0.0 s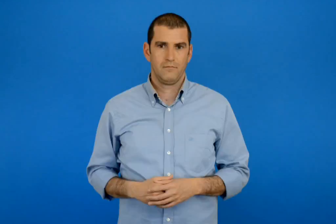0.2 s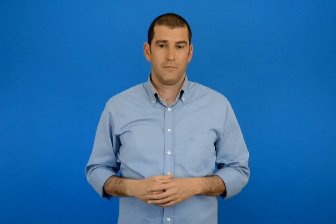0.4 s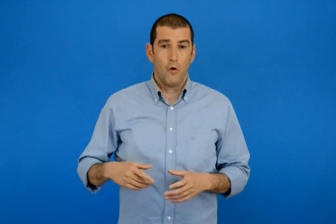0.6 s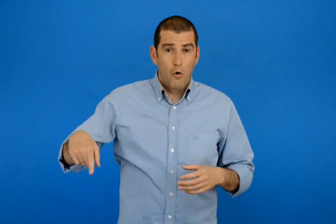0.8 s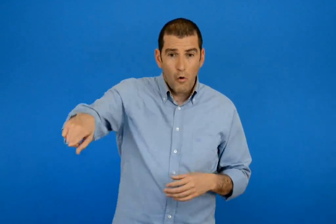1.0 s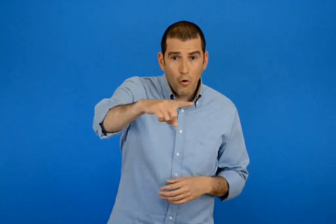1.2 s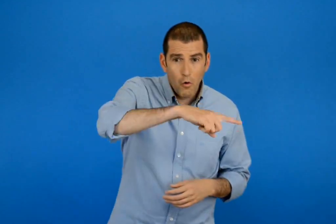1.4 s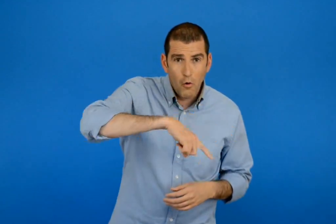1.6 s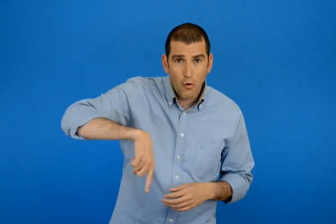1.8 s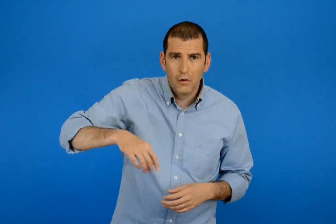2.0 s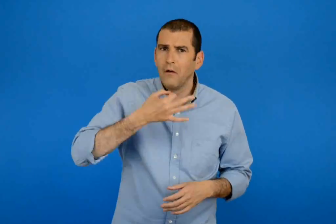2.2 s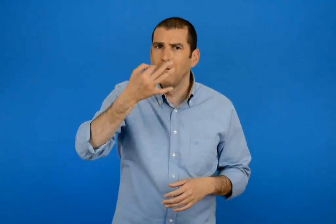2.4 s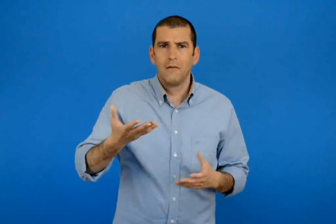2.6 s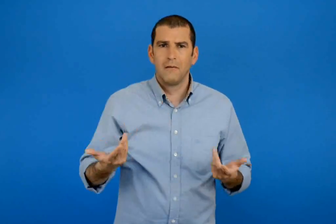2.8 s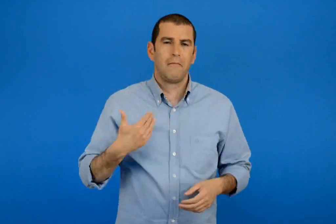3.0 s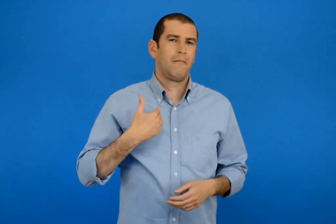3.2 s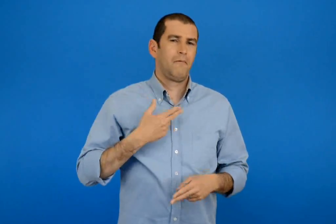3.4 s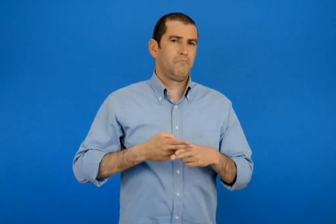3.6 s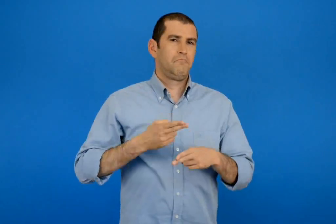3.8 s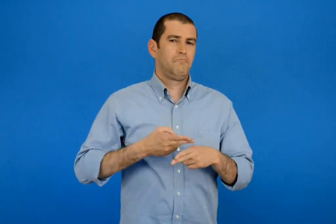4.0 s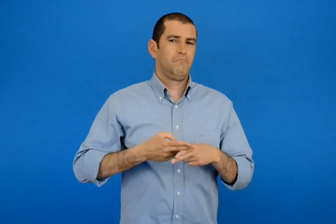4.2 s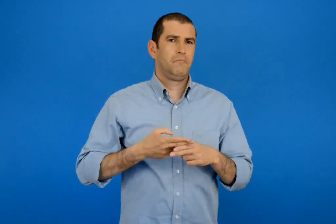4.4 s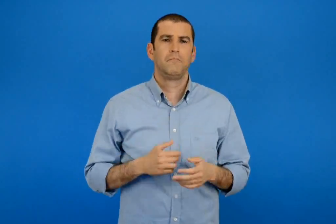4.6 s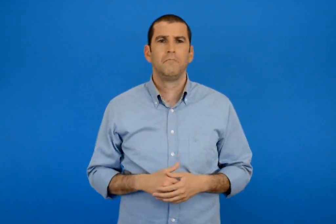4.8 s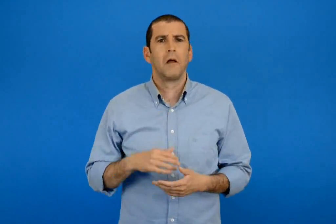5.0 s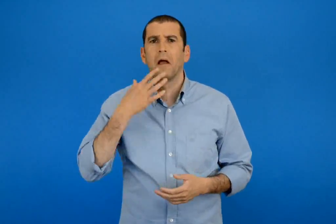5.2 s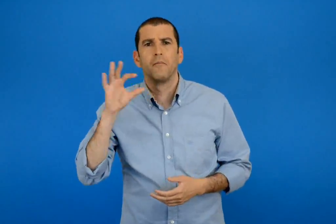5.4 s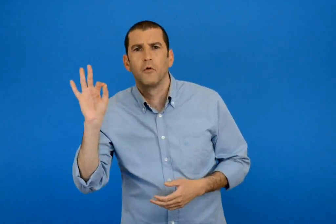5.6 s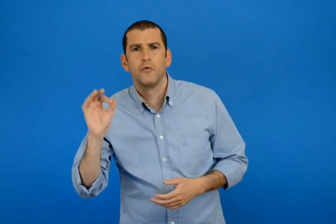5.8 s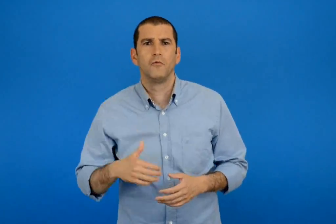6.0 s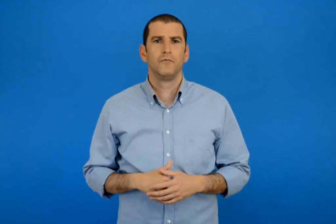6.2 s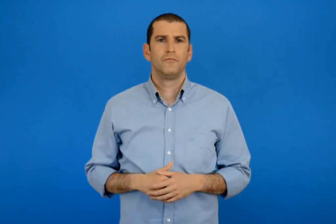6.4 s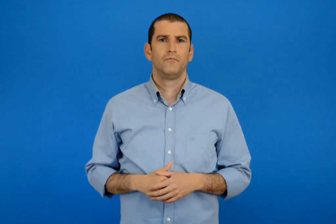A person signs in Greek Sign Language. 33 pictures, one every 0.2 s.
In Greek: όλες τους έλεγαν ότι είναι σπουδαίες γιατί άραγε ;
